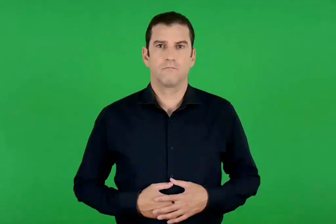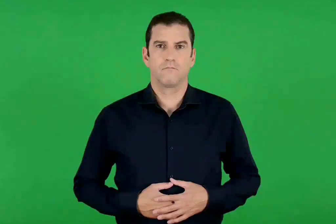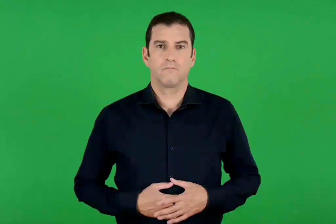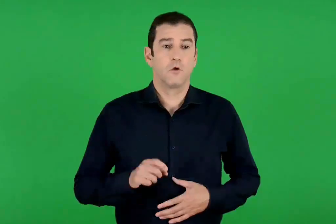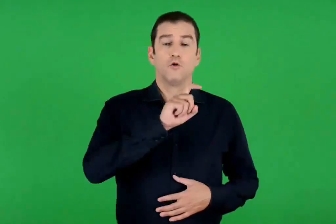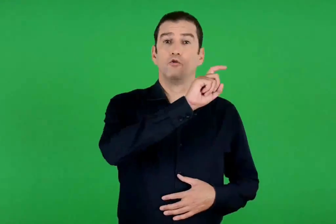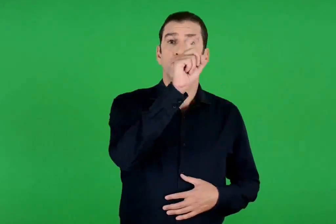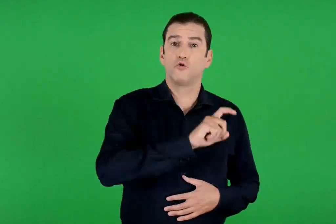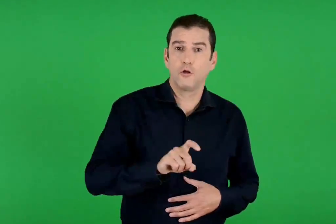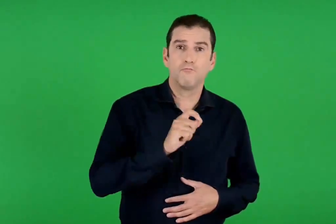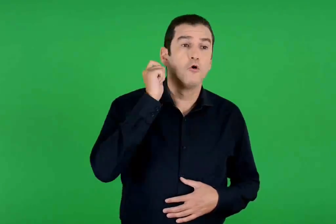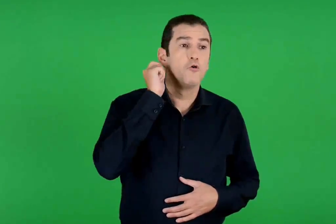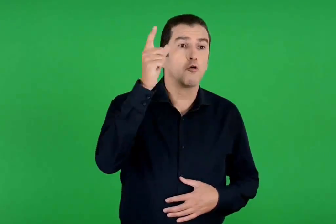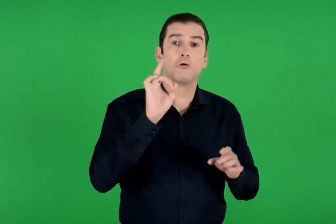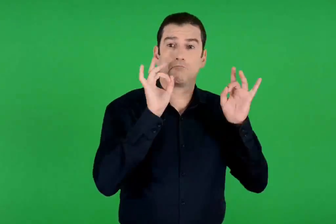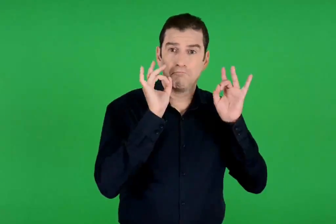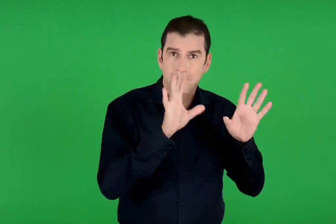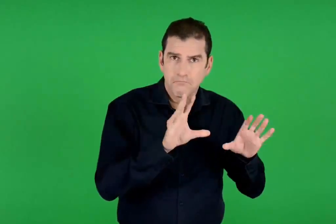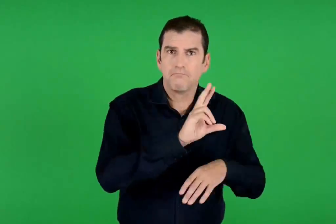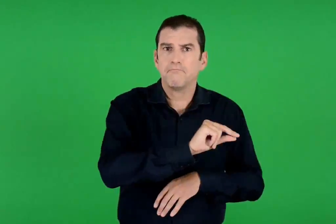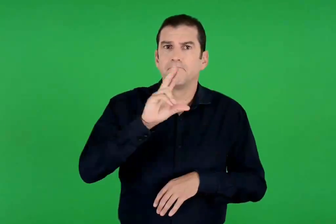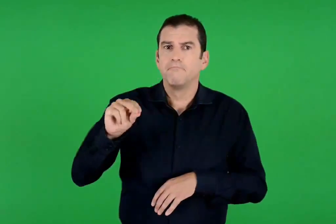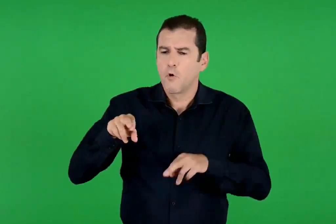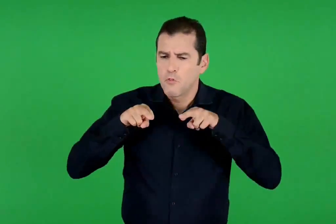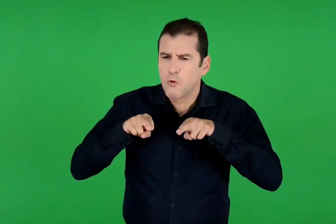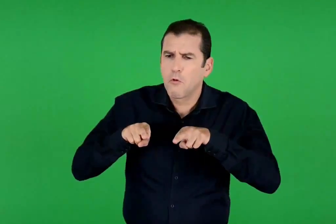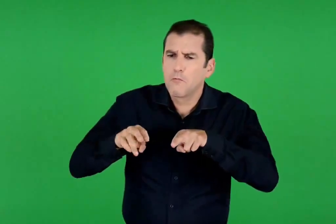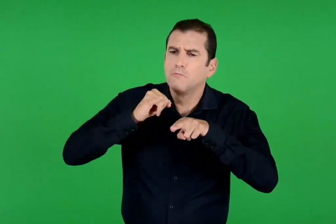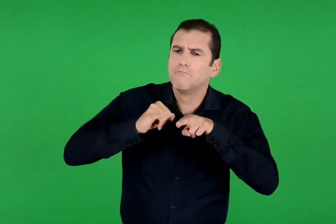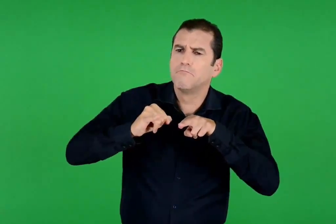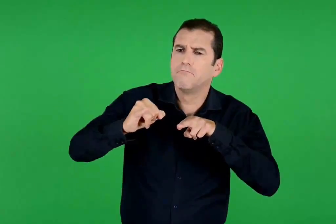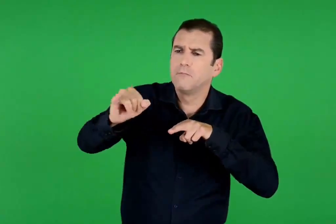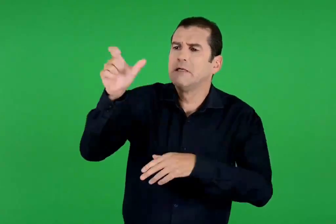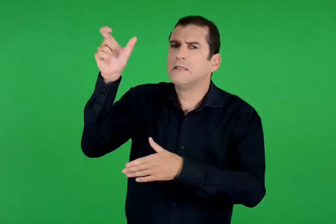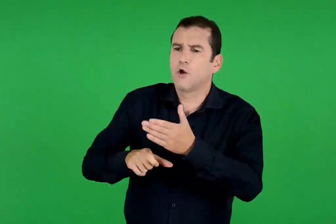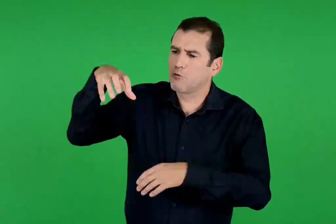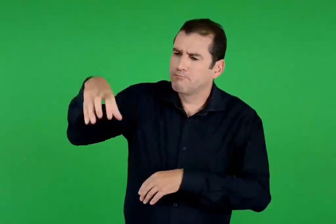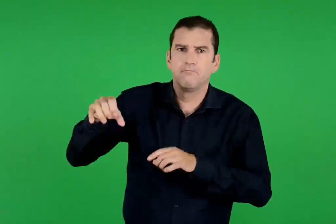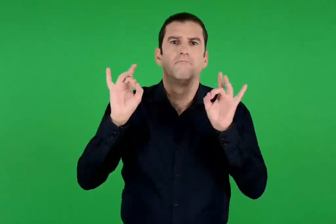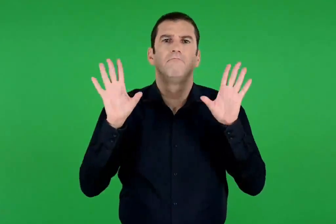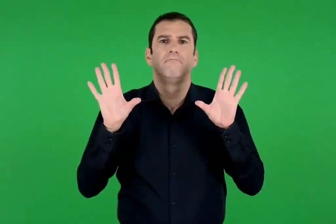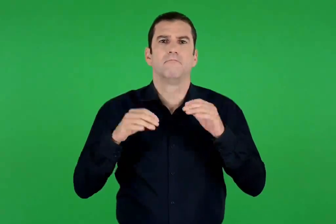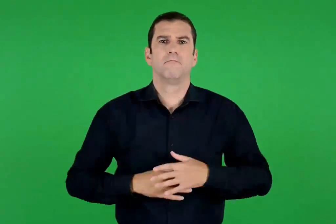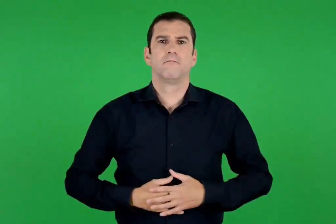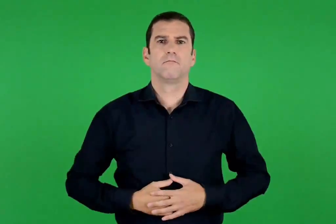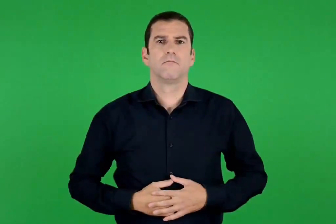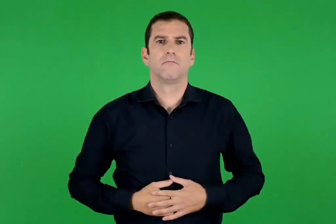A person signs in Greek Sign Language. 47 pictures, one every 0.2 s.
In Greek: ζωή χωρίς γιορτή είναι μακρύς δρόμος χωρίς πανδοχείο
